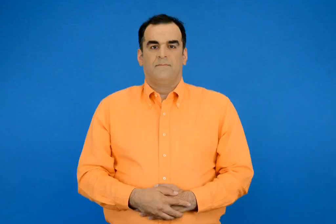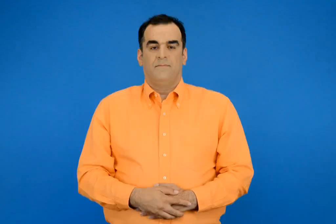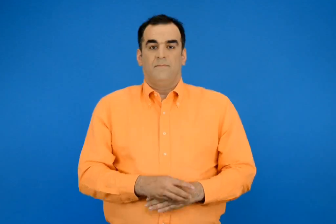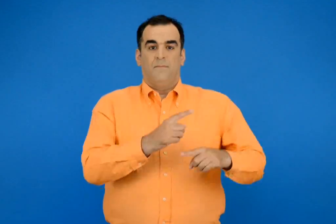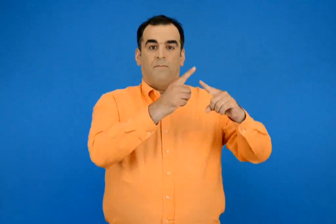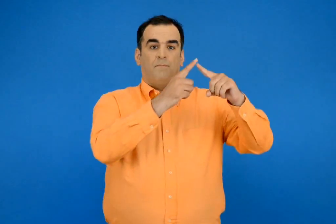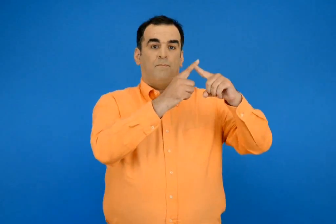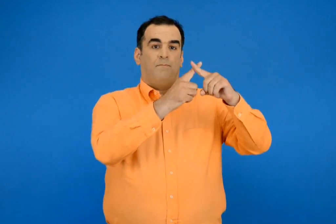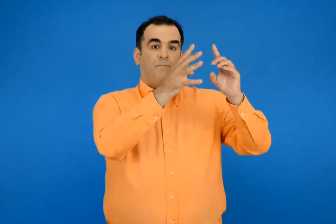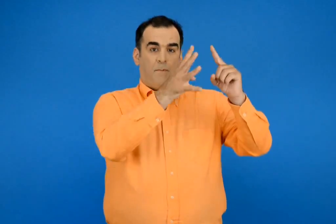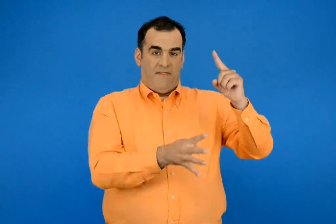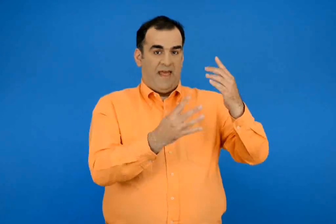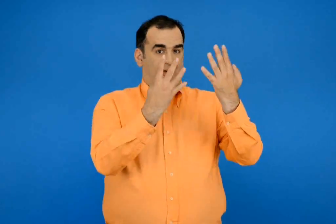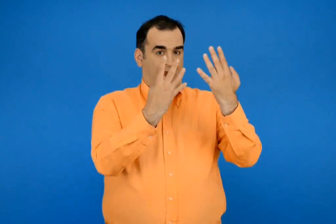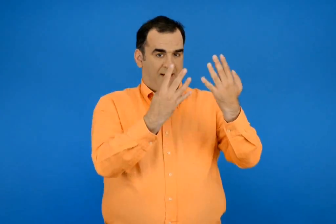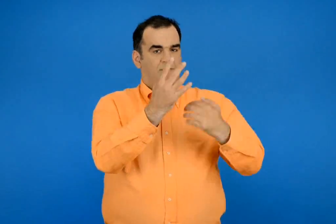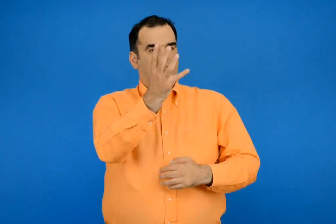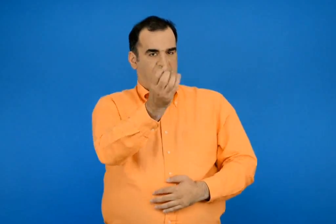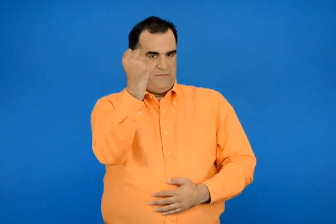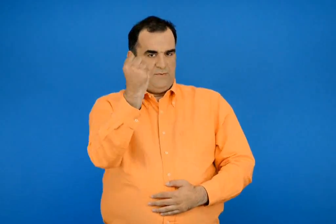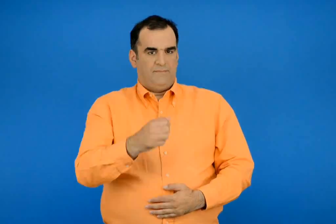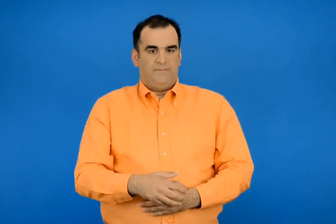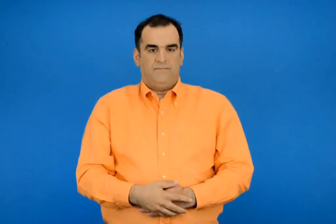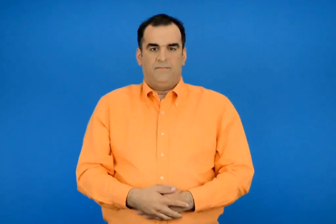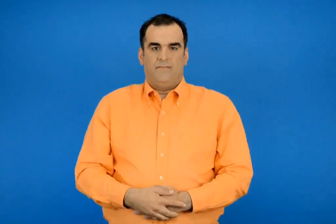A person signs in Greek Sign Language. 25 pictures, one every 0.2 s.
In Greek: βρίσκω την προπαίδεια του 9
